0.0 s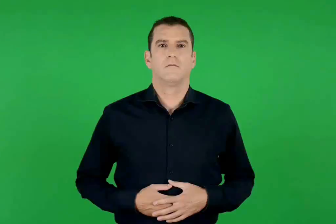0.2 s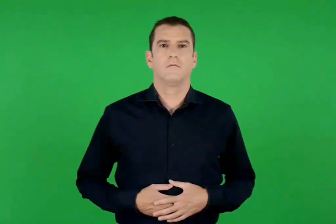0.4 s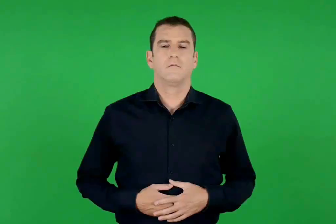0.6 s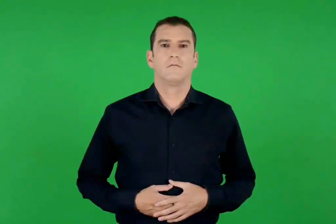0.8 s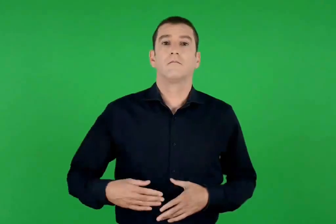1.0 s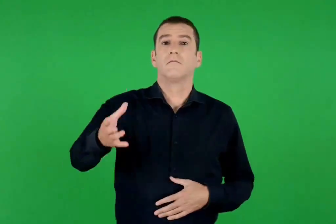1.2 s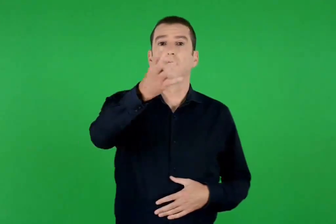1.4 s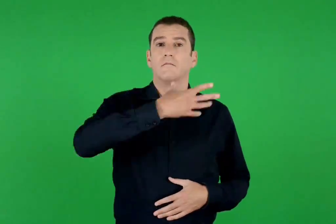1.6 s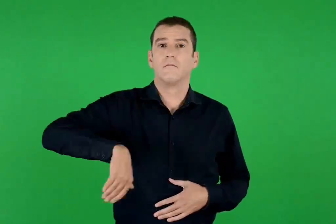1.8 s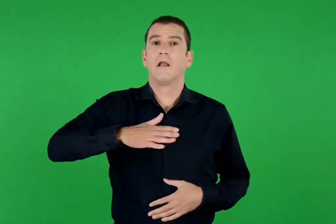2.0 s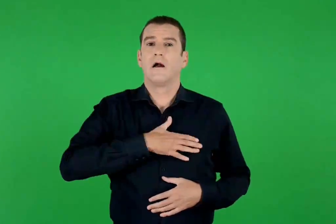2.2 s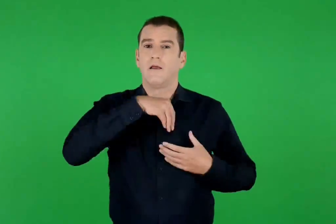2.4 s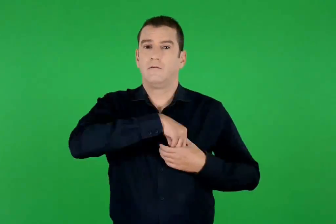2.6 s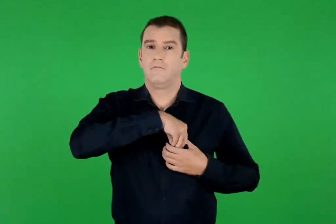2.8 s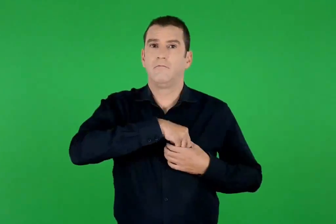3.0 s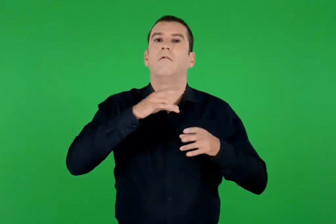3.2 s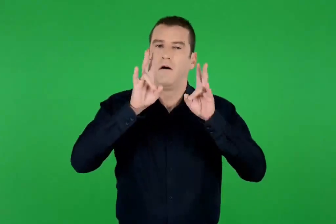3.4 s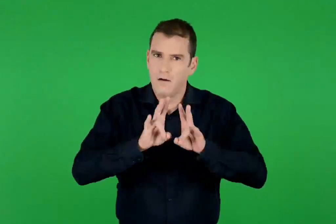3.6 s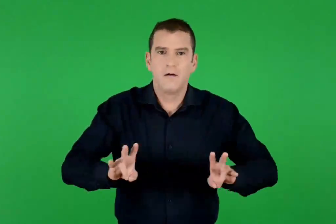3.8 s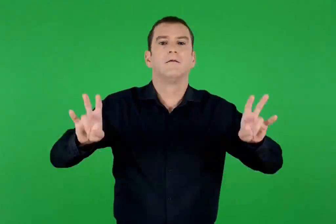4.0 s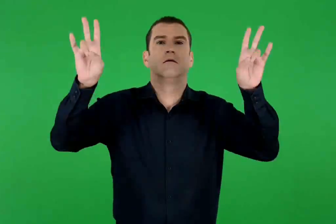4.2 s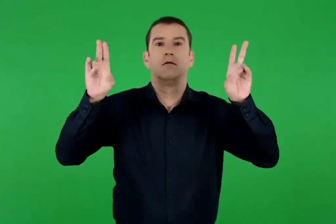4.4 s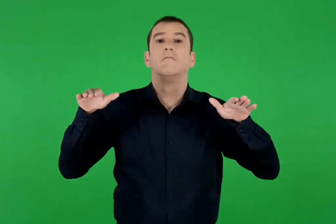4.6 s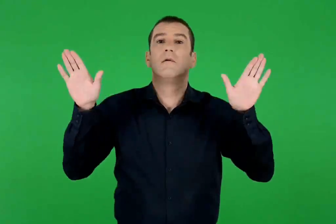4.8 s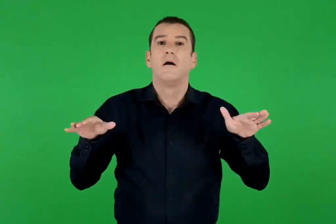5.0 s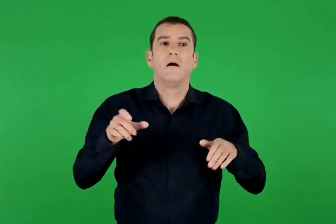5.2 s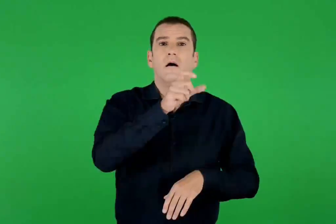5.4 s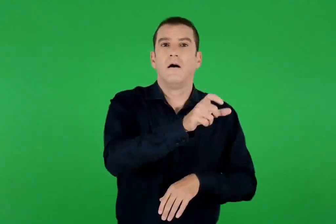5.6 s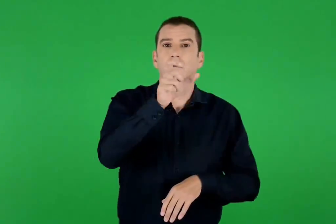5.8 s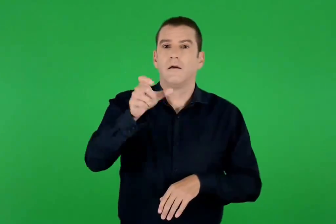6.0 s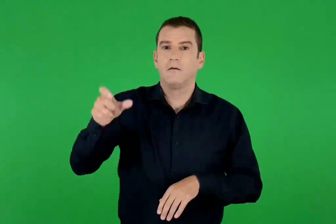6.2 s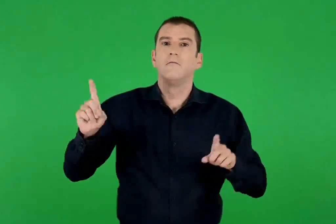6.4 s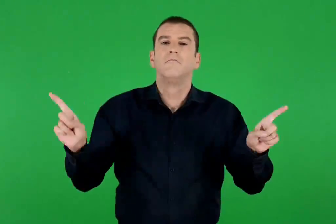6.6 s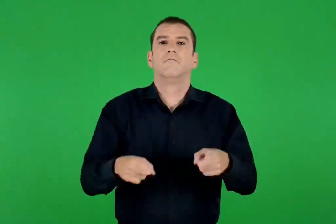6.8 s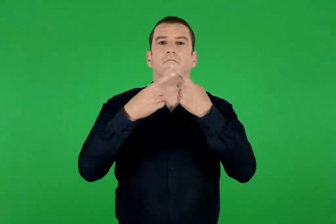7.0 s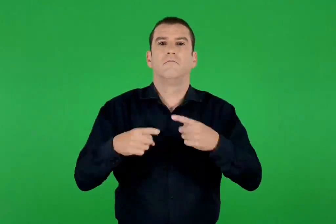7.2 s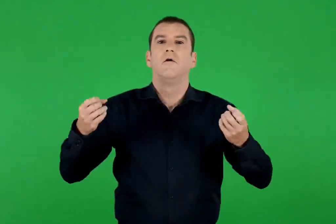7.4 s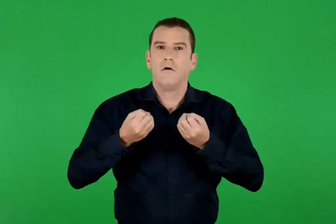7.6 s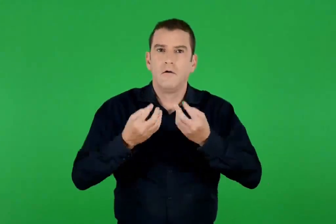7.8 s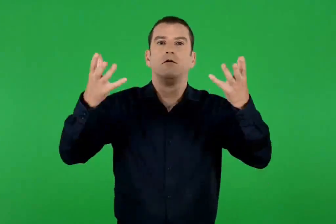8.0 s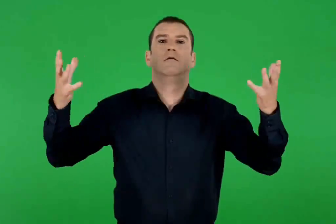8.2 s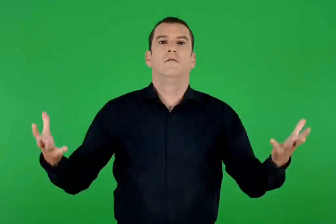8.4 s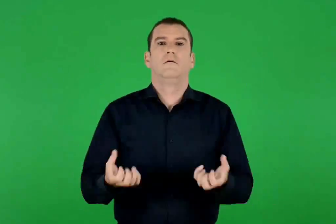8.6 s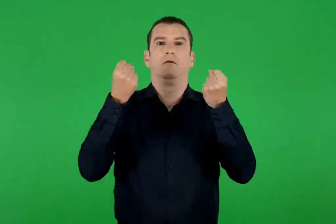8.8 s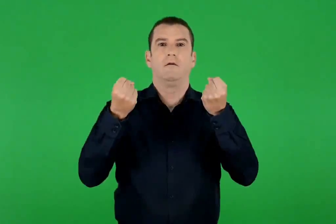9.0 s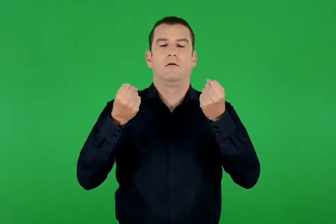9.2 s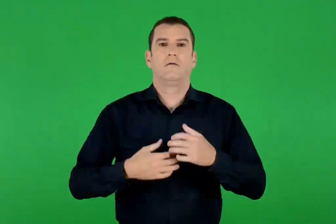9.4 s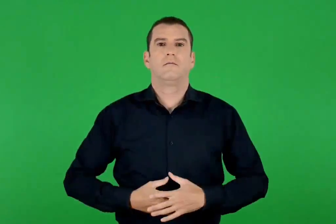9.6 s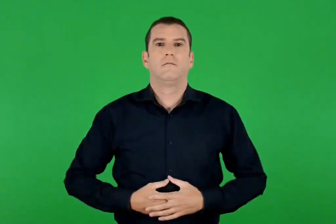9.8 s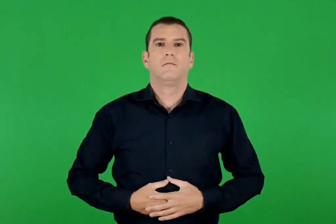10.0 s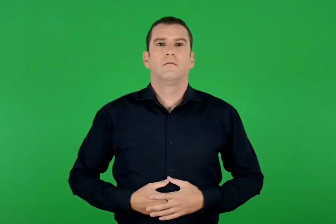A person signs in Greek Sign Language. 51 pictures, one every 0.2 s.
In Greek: ανάσταση είναι και στις καρδιές μας άγγελοι ψάλλουν το ωσαννά
